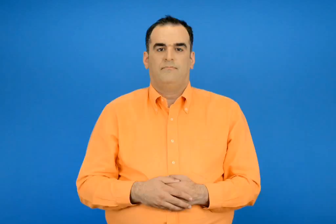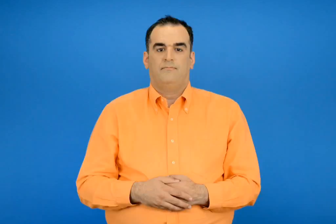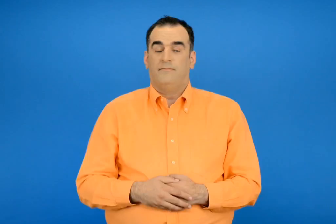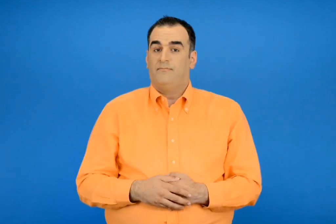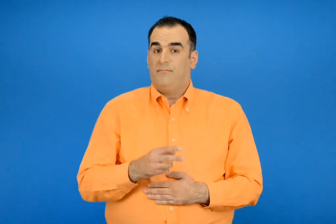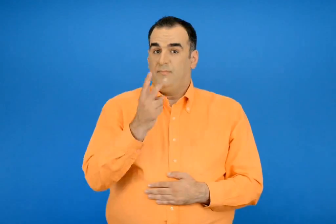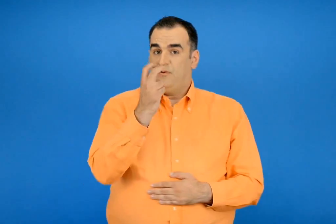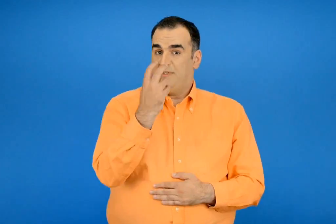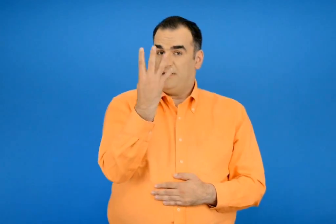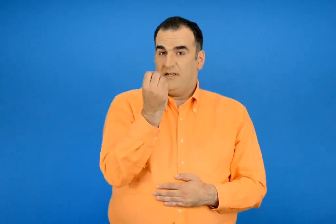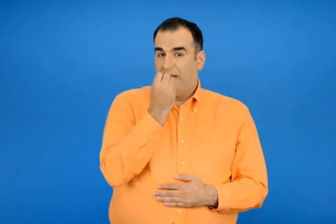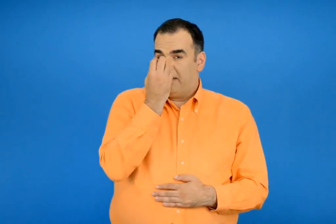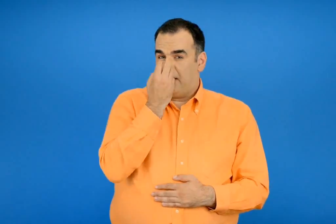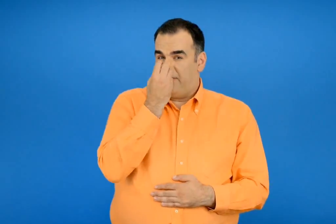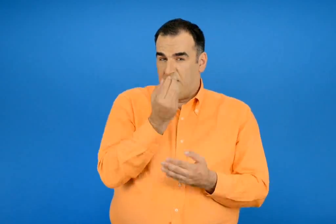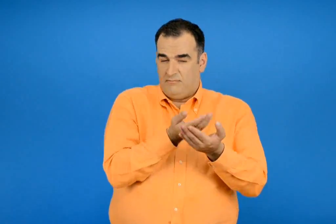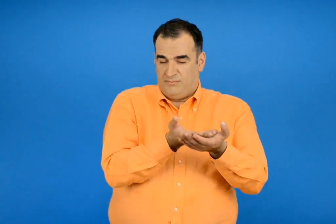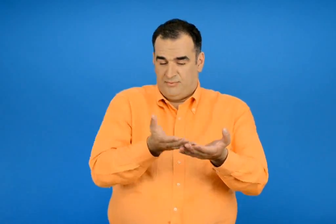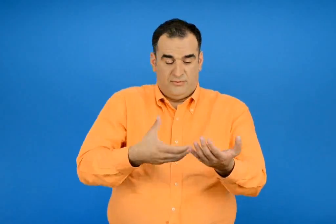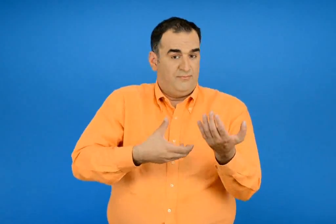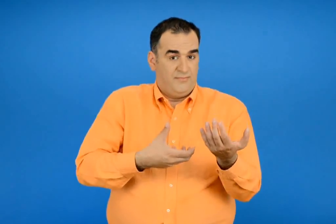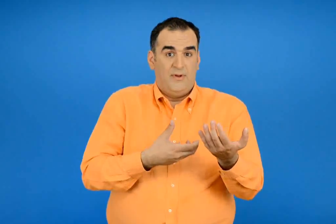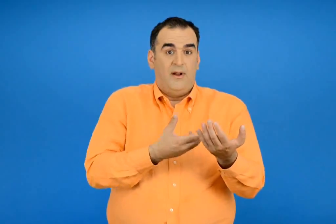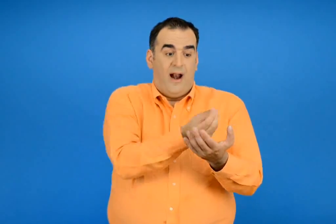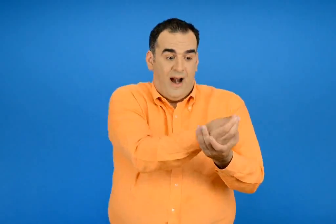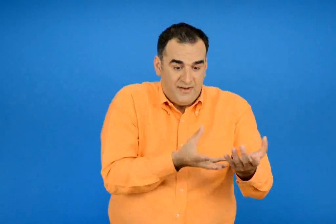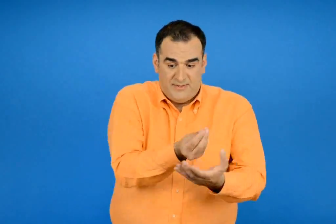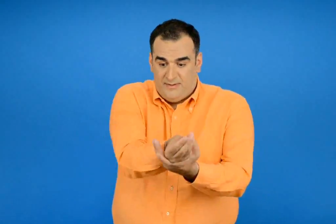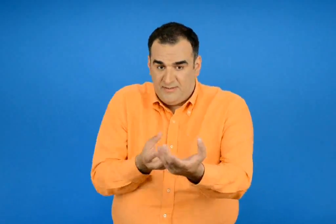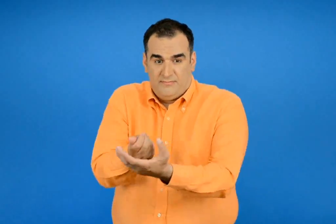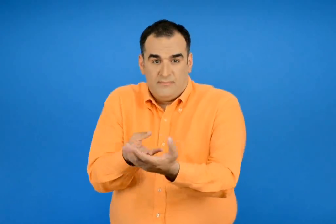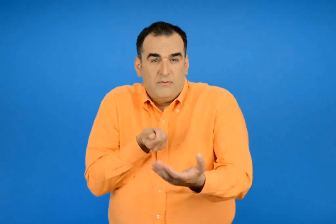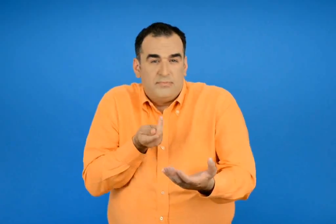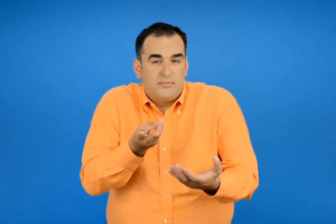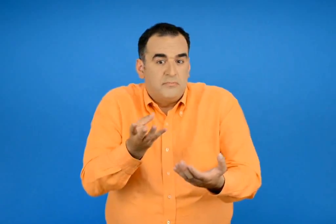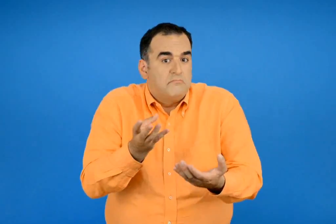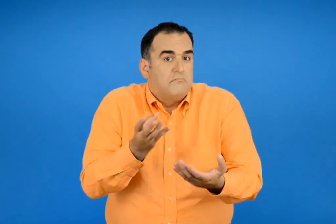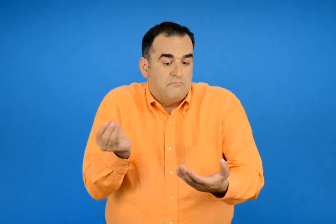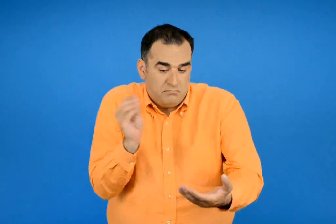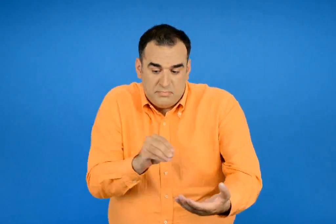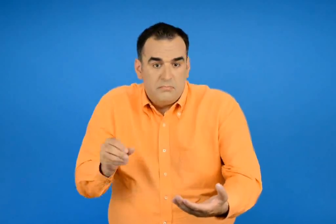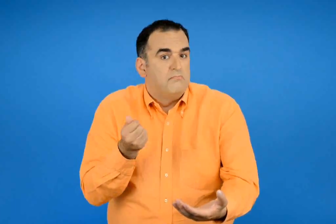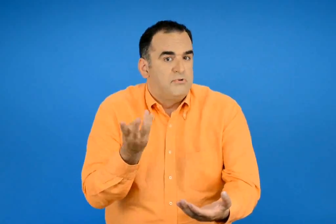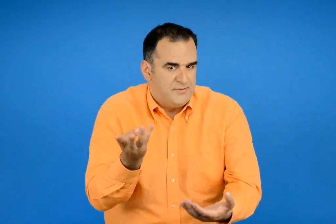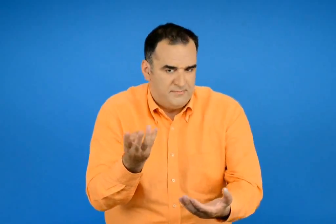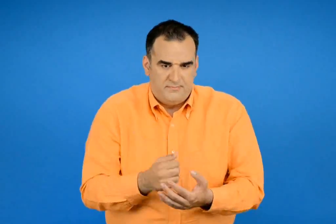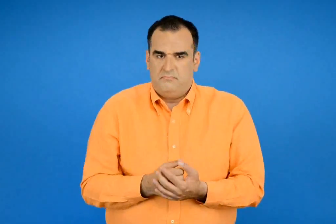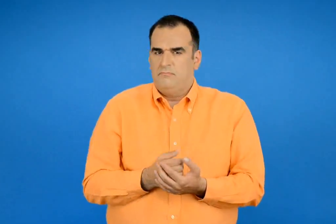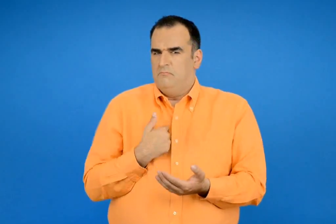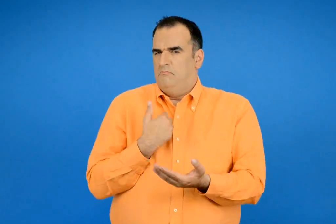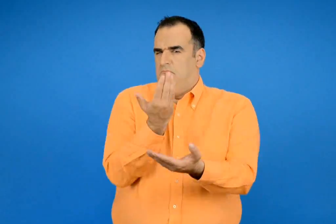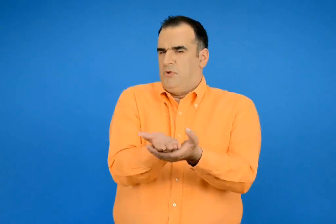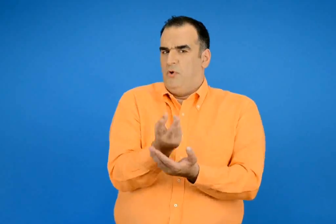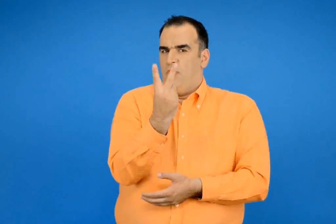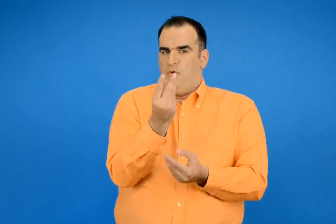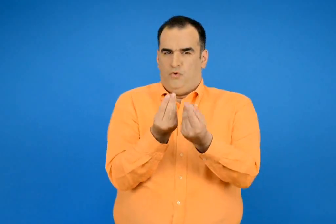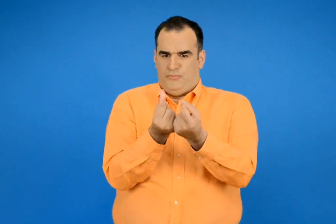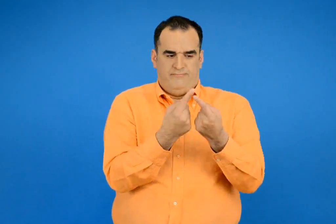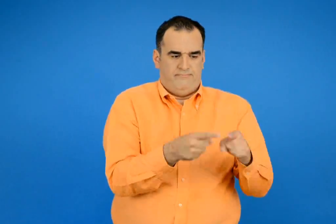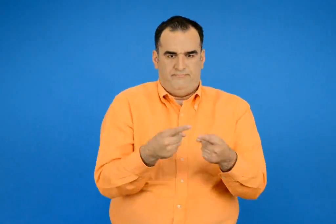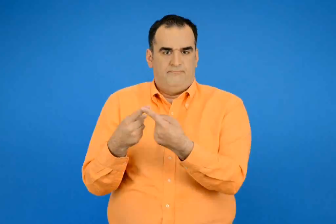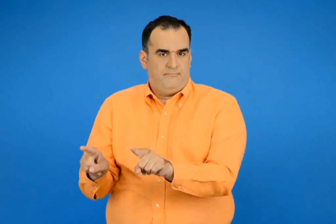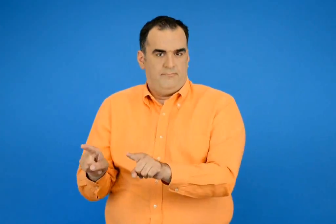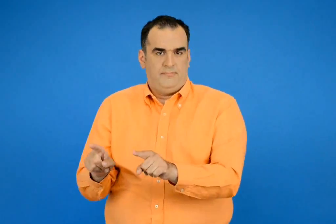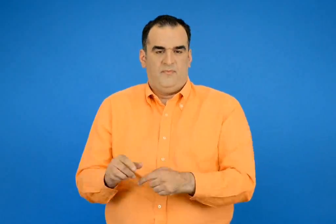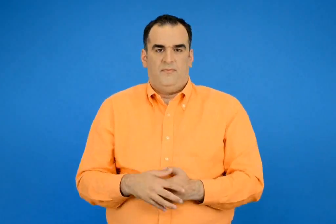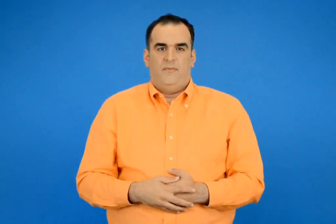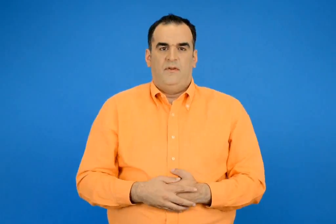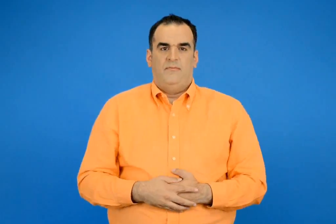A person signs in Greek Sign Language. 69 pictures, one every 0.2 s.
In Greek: με 24 τριαντάφυλλα πόσες ιδίες ανθοδέσμες μπορούμε να φτιάξουμε ; προτείνω 2 διαφορετικούς τρόπους
